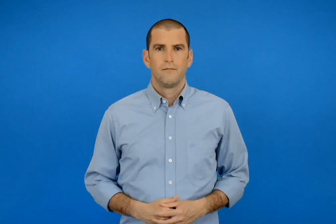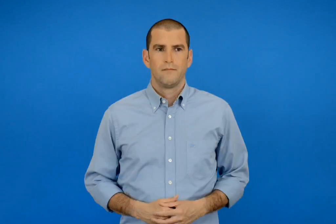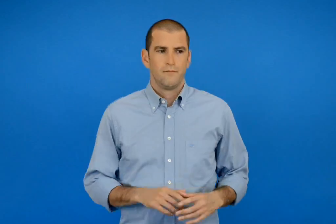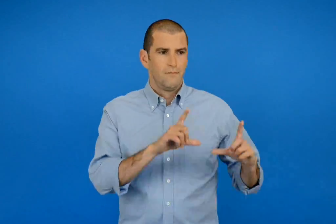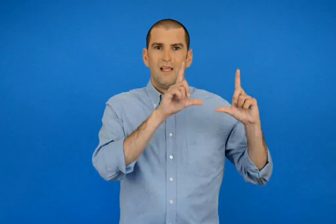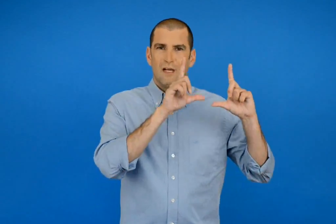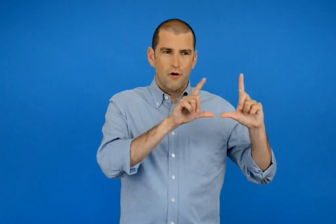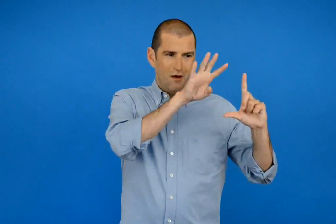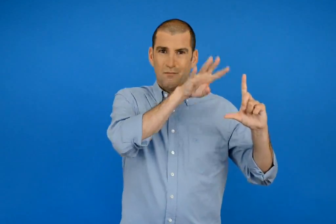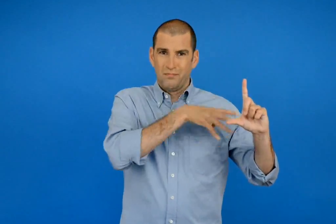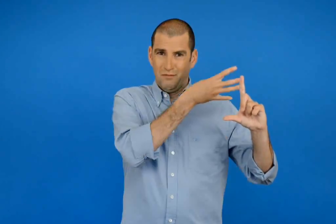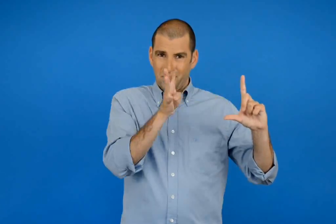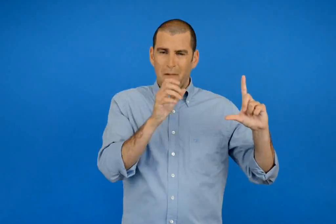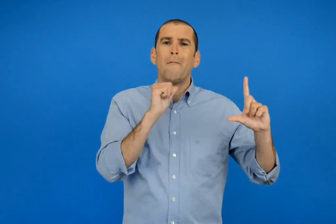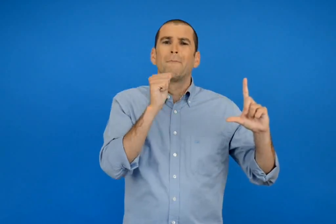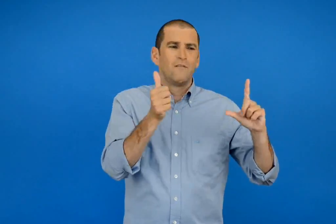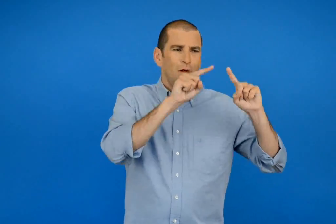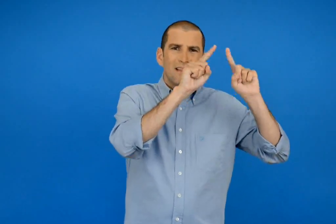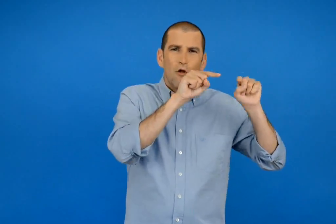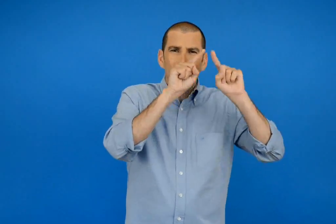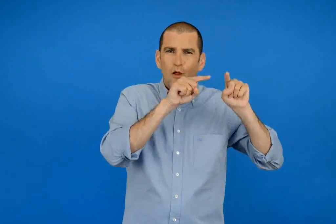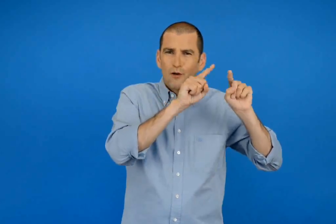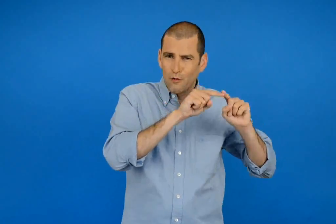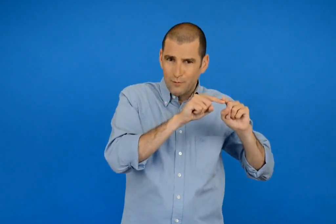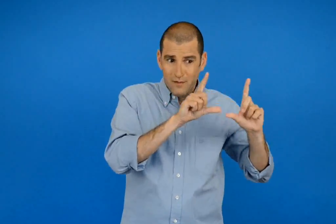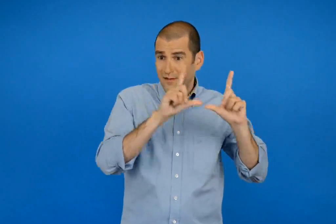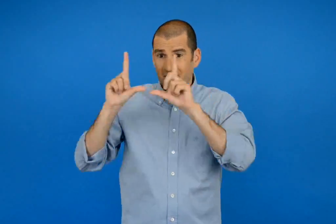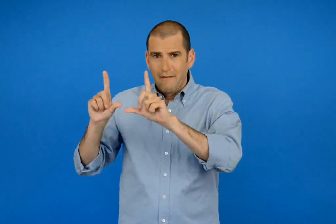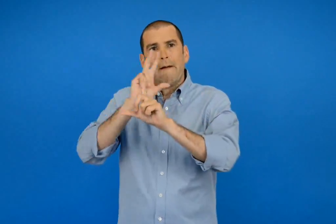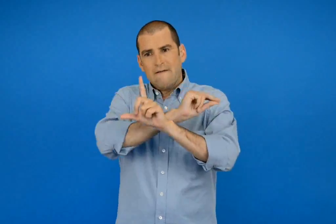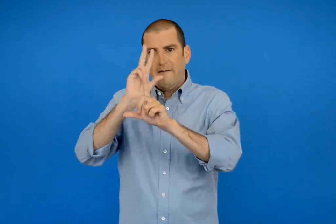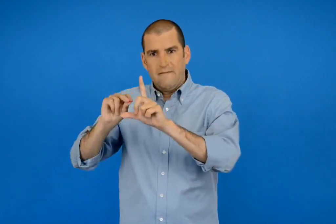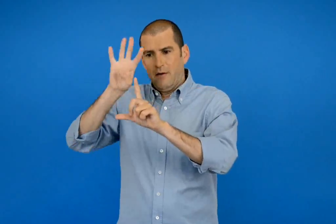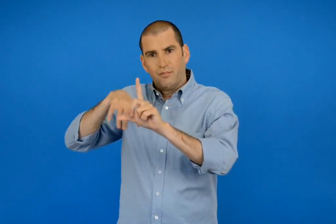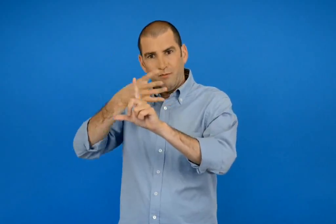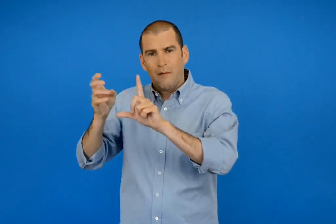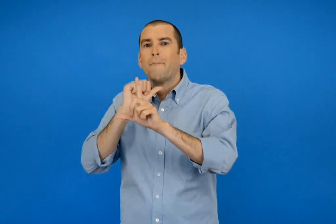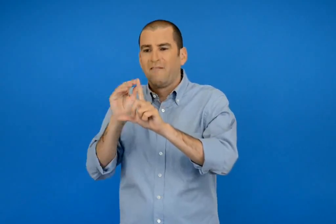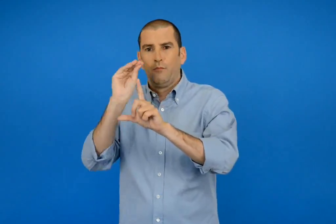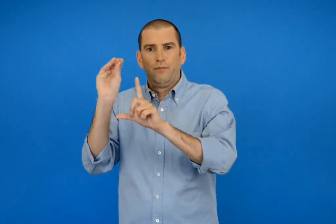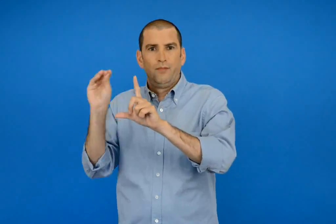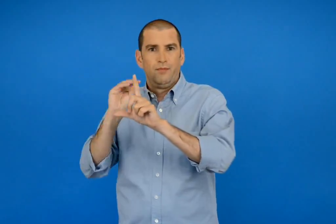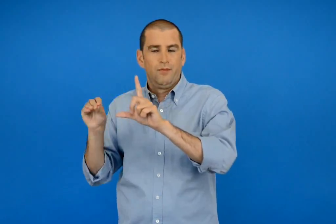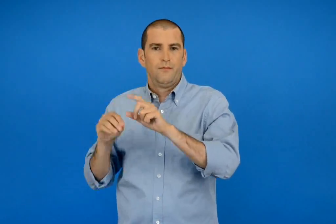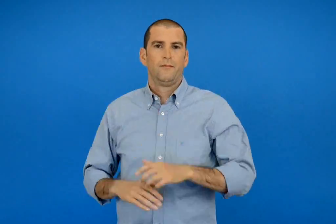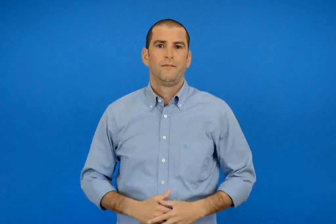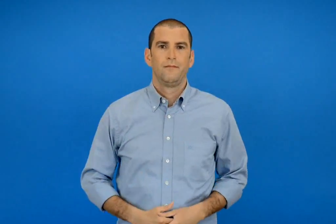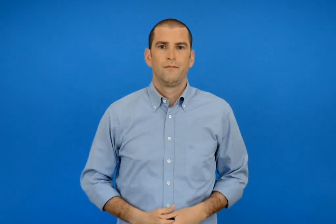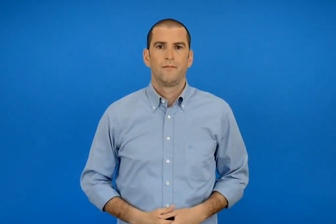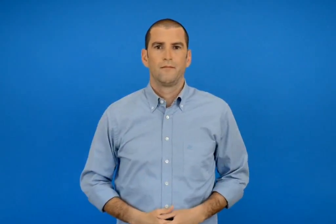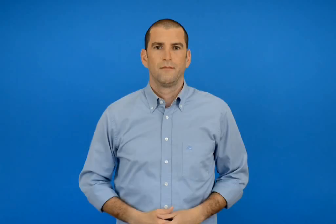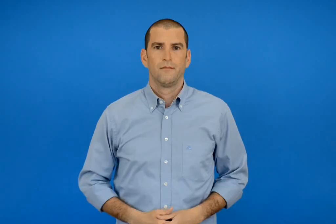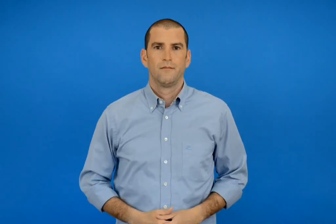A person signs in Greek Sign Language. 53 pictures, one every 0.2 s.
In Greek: στο διπλανό σχέδιο μαυρίζω τετράγωνα στις ιδίες θέσεις με αυτές που βλέπω αριστερά
